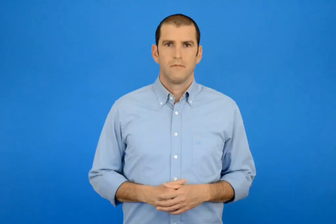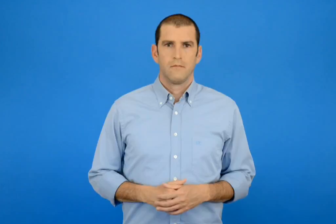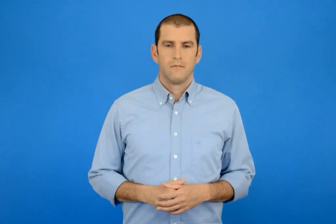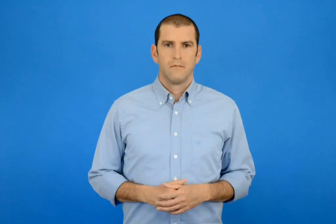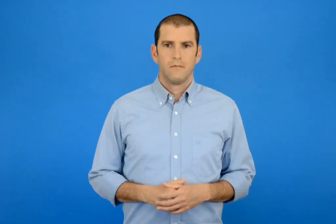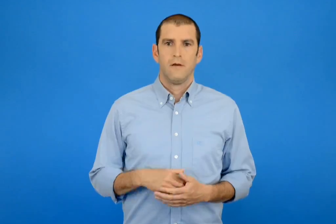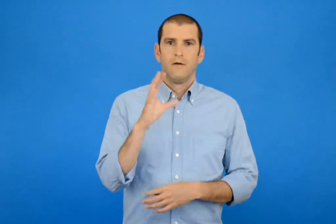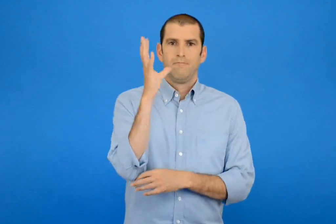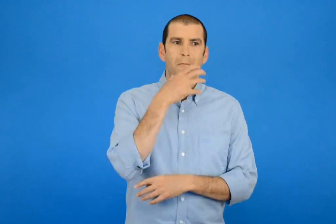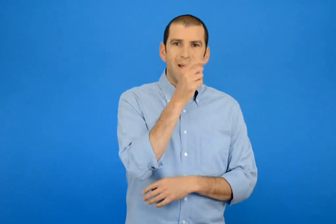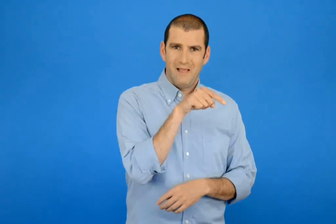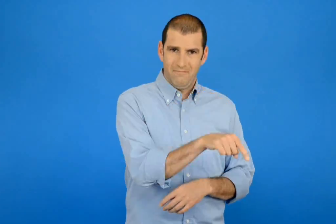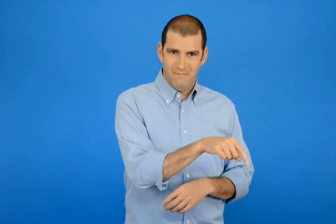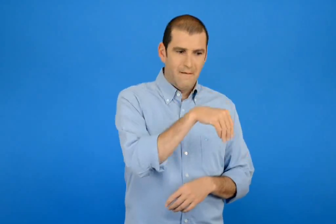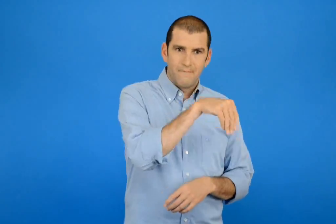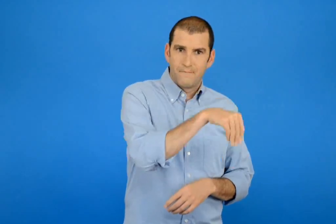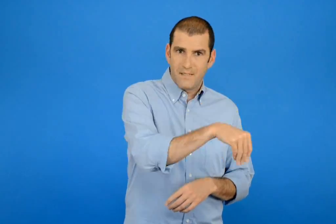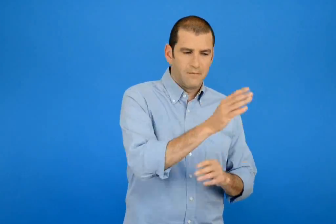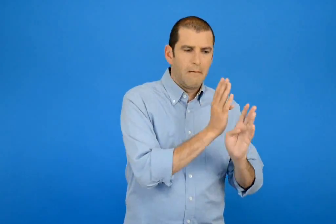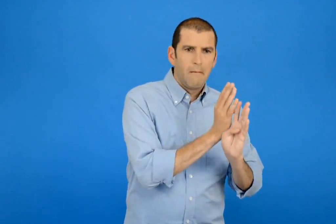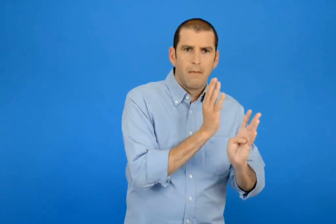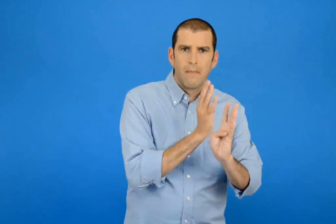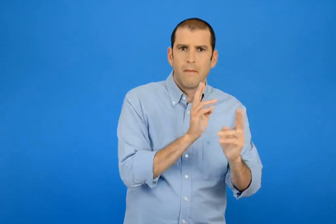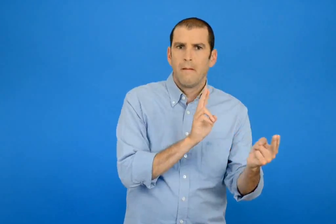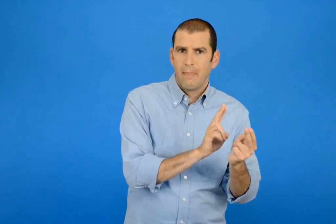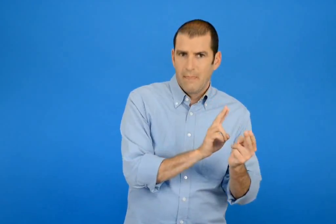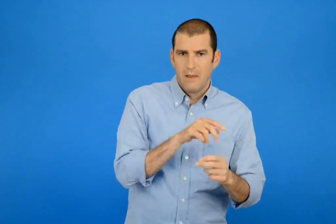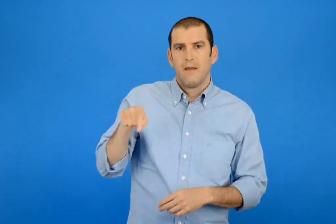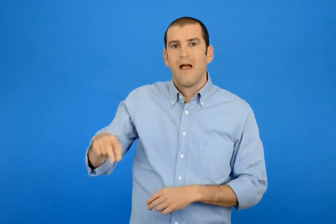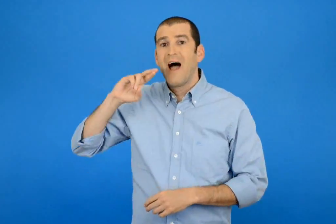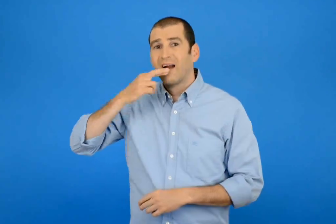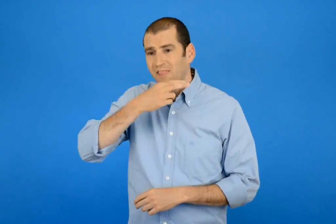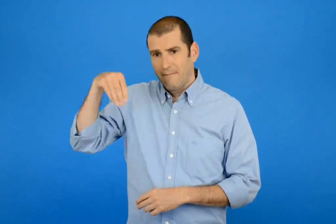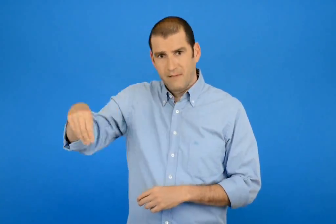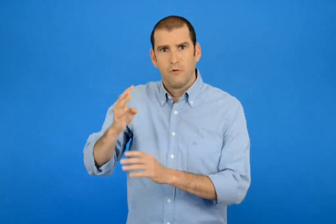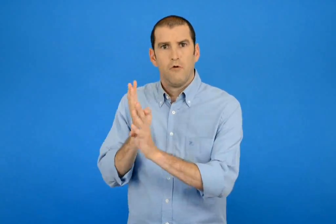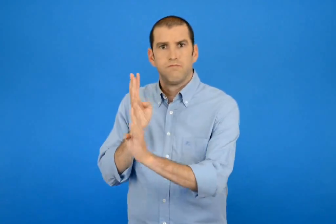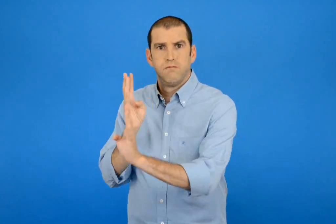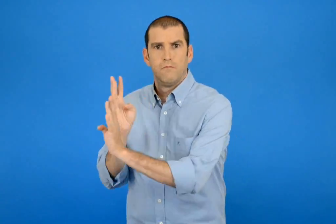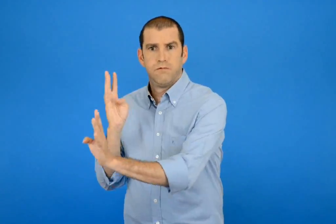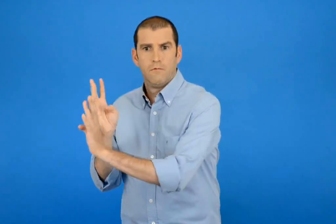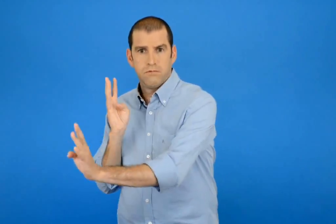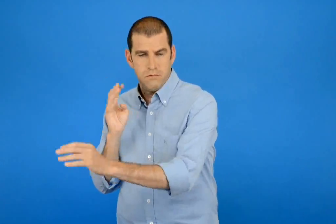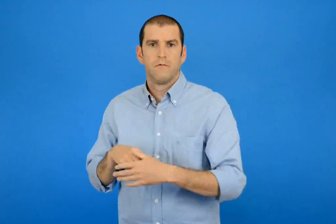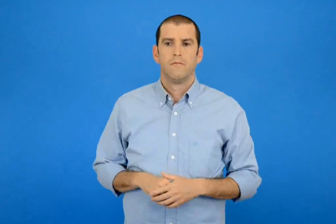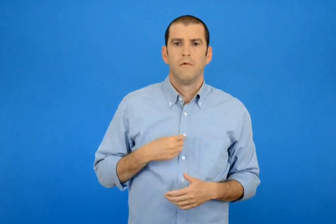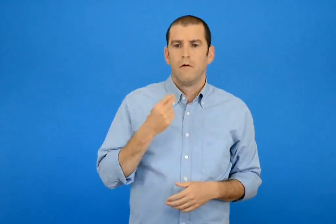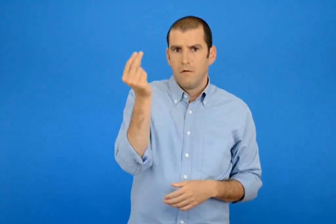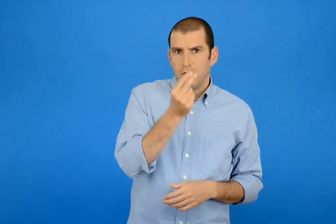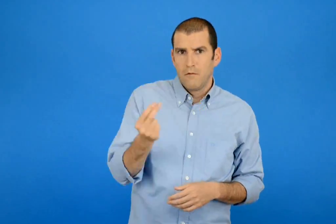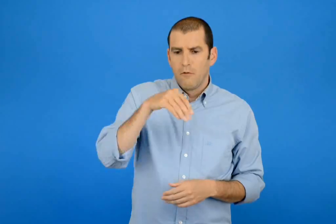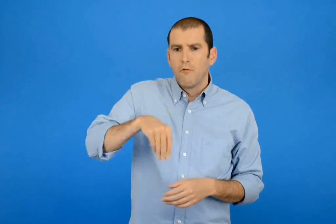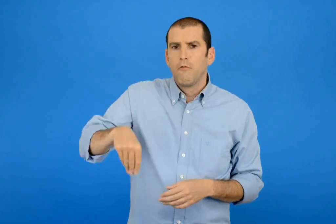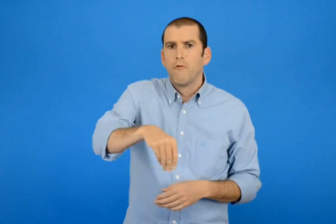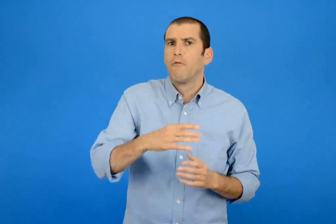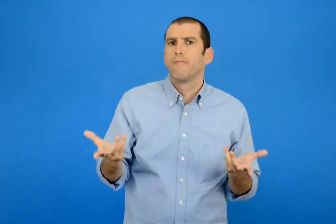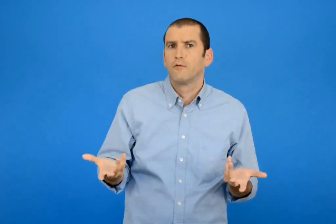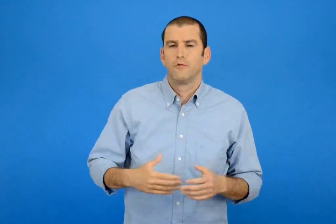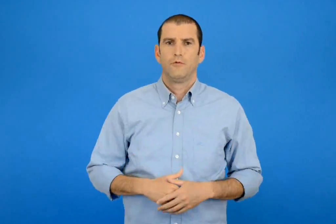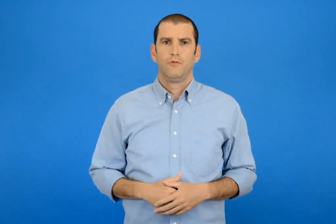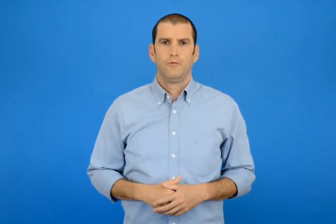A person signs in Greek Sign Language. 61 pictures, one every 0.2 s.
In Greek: έχουν φυτέψει τις μηλιές σε λιγότερες σειρές από τις σειρές που έχουν φυτέψει τις αχλαδιές ζωγραφίζω πως τις έχουν φυτέψει
